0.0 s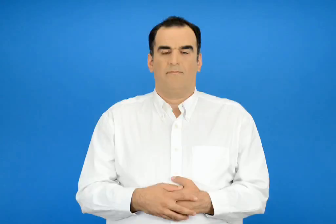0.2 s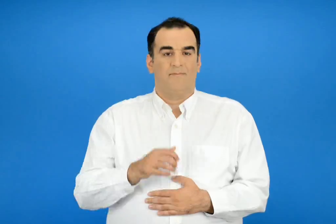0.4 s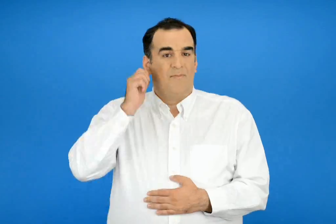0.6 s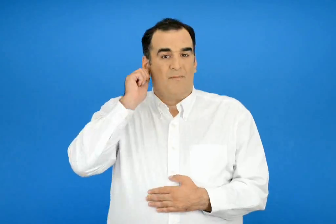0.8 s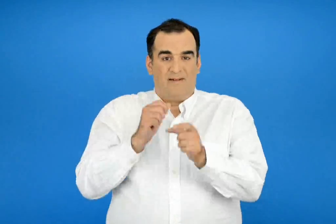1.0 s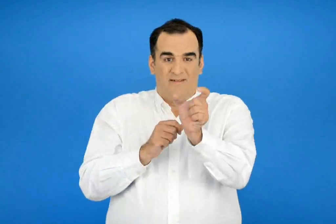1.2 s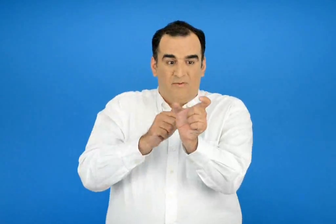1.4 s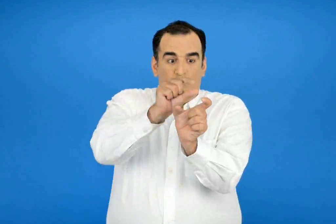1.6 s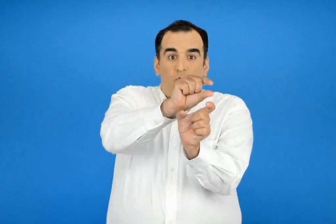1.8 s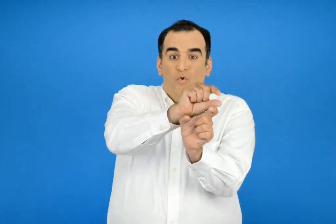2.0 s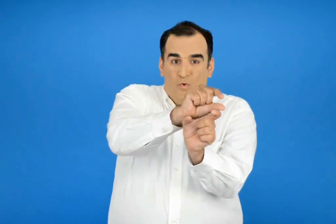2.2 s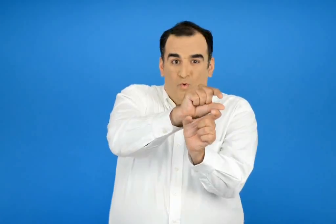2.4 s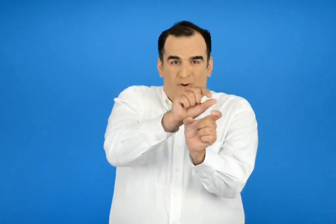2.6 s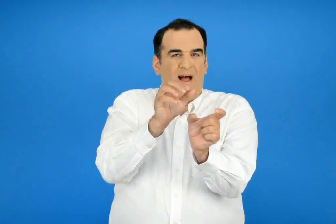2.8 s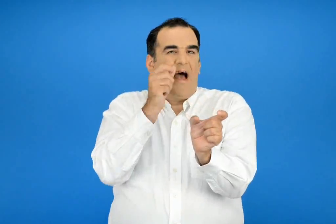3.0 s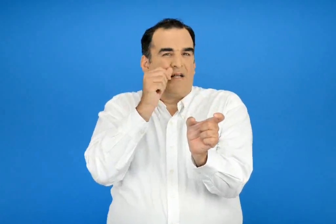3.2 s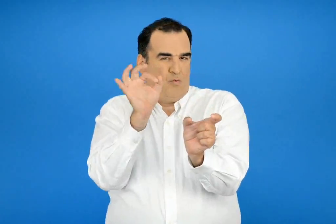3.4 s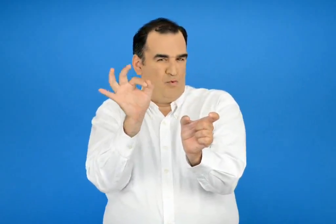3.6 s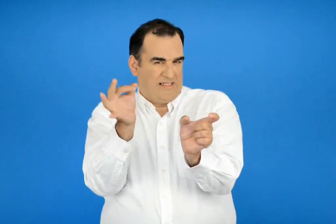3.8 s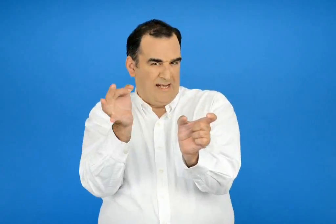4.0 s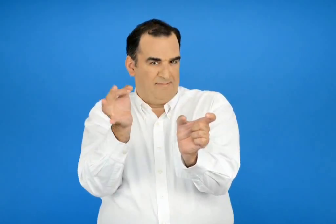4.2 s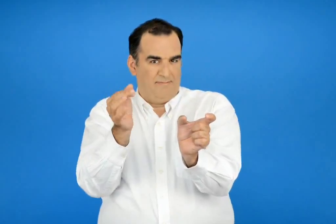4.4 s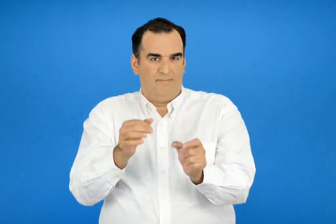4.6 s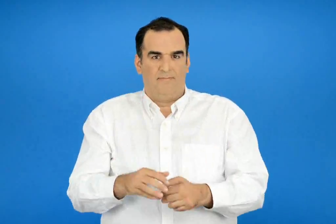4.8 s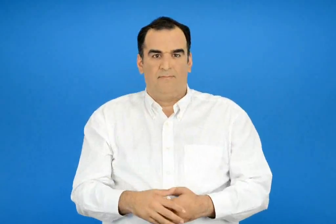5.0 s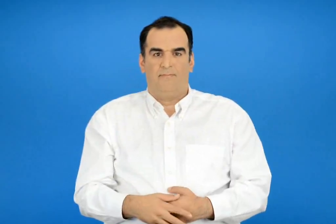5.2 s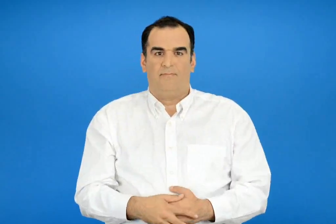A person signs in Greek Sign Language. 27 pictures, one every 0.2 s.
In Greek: κυριά αρσενικά ουσιαστικά
